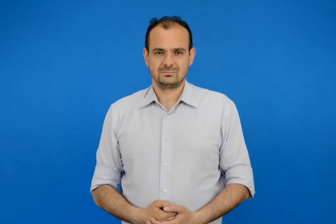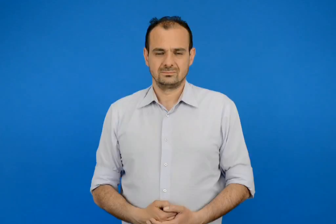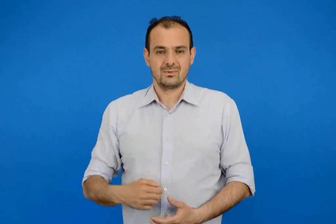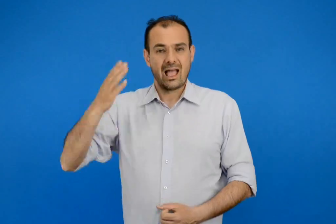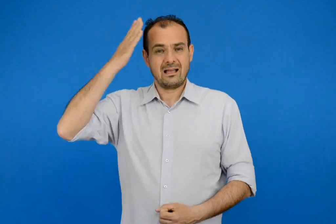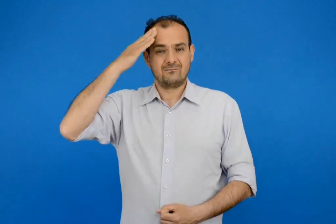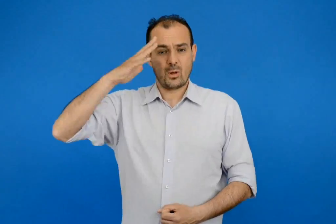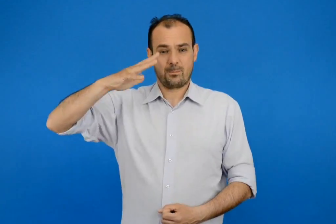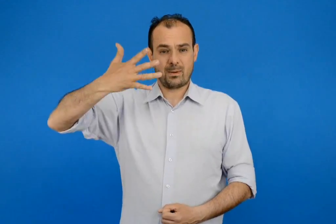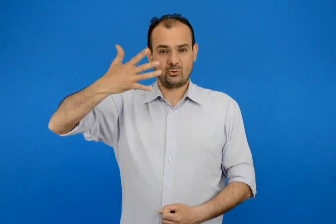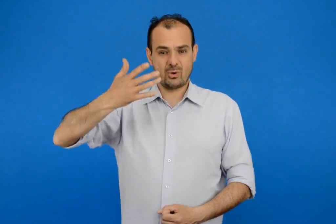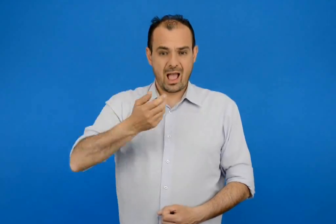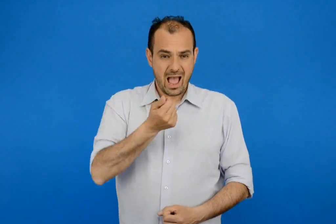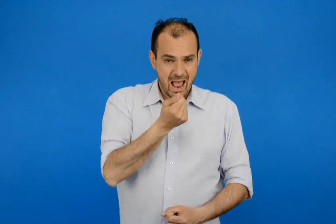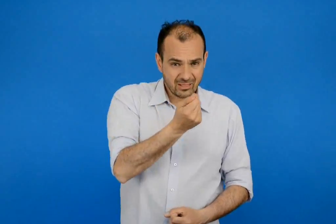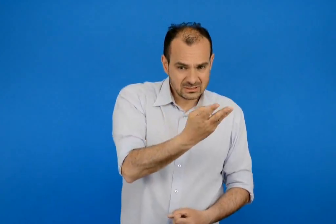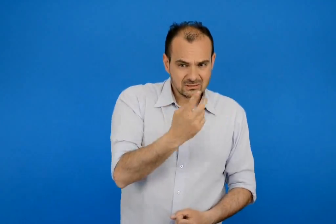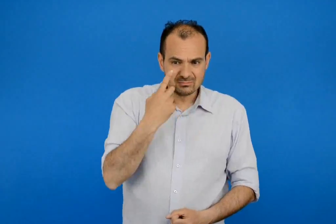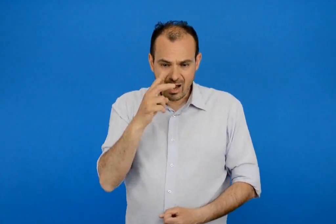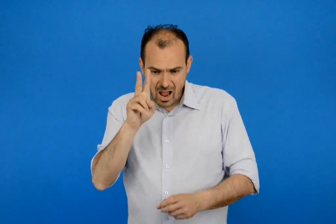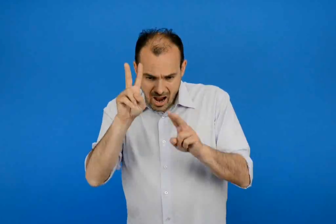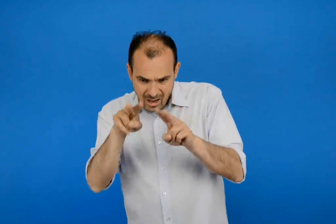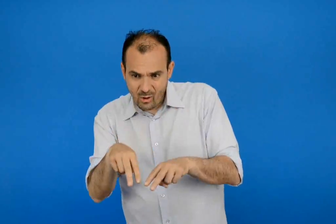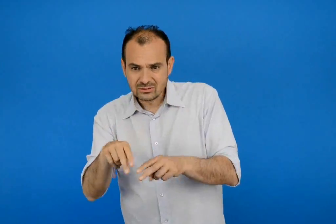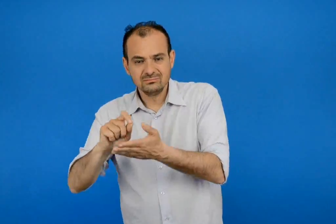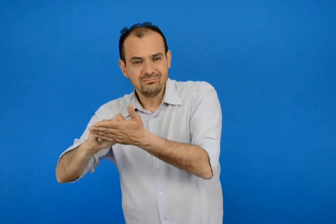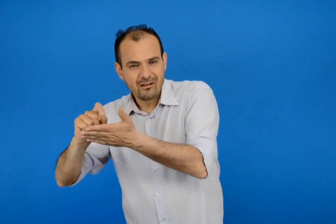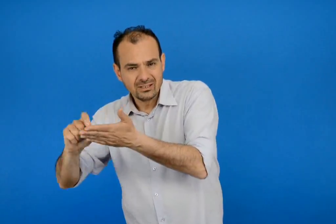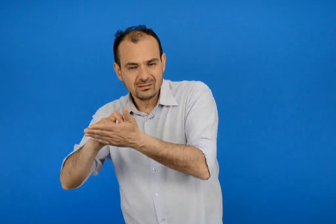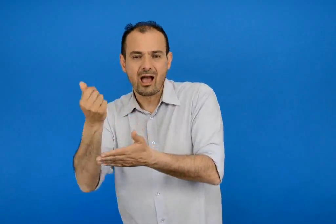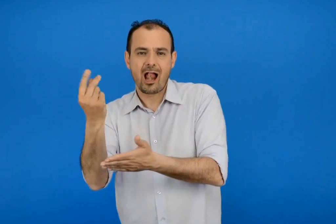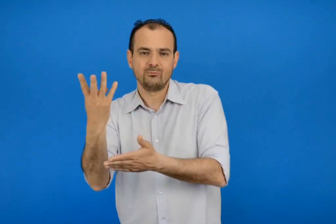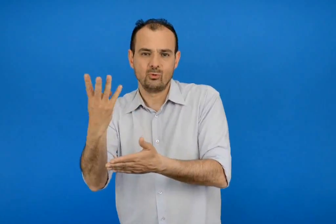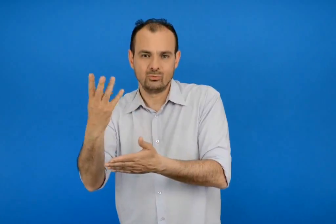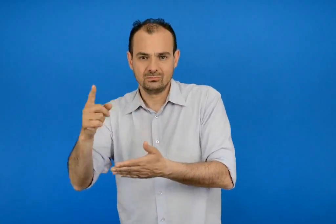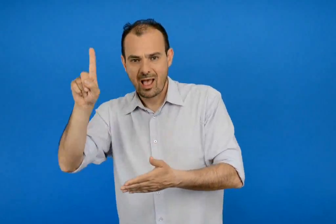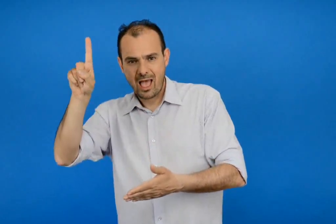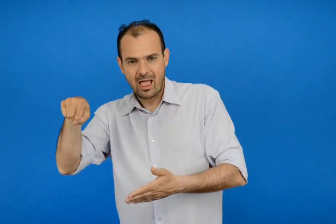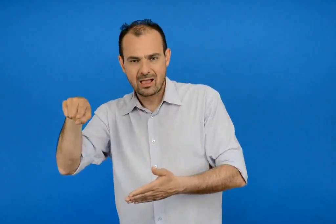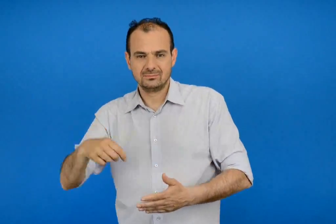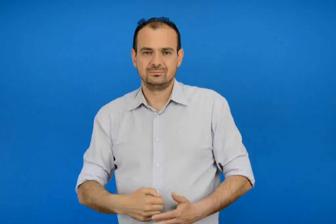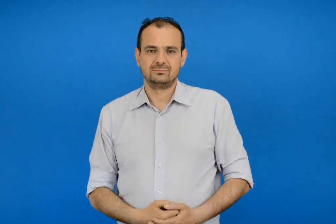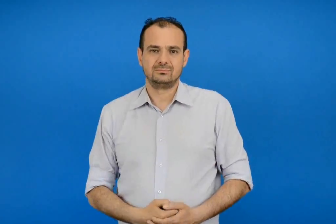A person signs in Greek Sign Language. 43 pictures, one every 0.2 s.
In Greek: κεφάλαιο 5ο αρίθμηση ανάγνωση και γραφή των αριθμών
